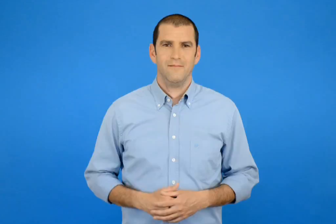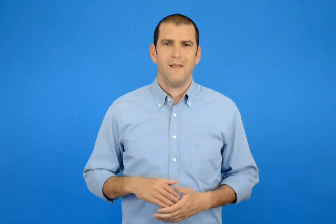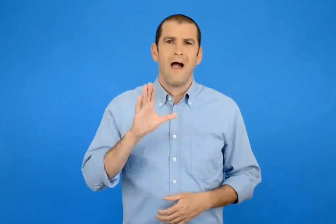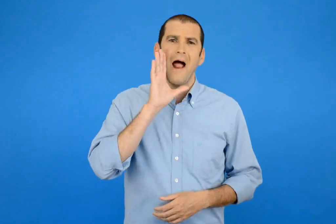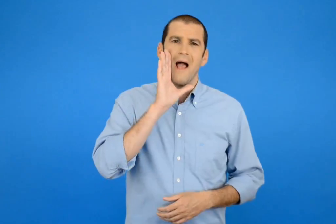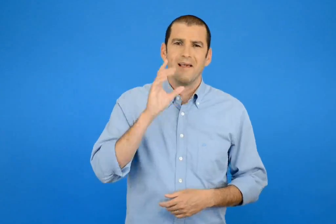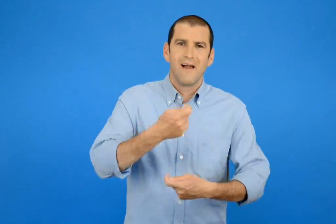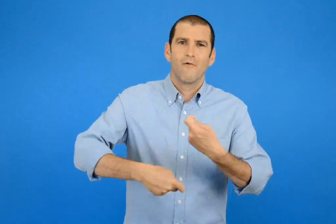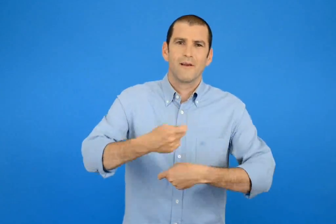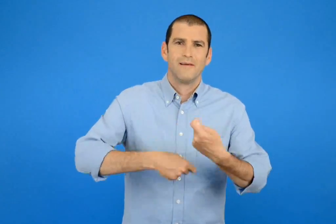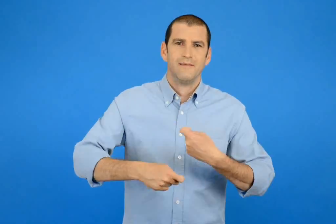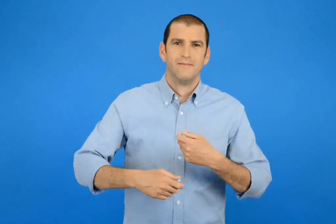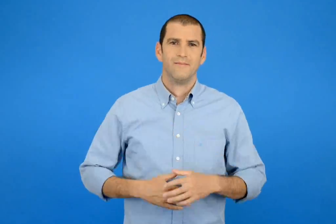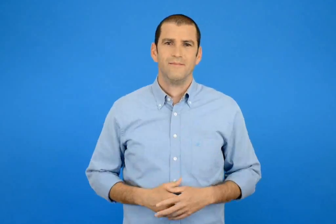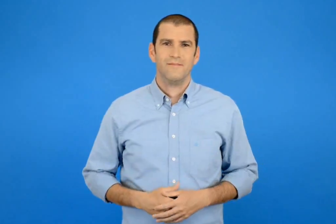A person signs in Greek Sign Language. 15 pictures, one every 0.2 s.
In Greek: στη λαϊκή αγορά
